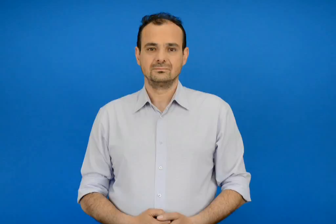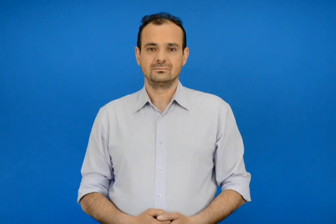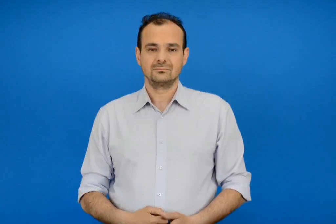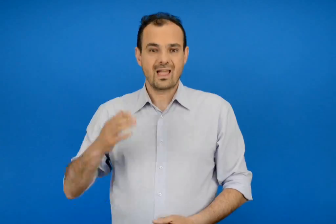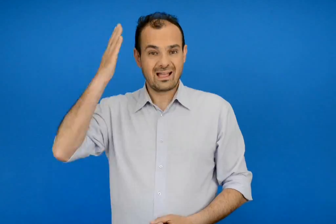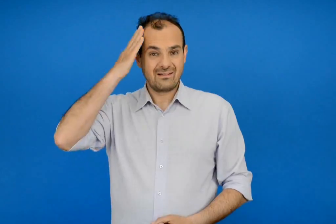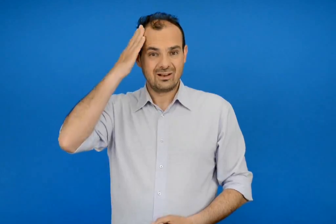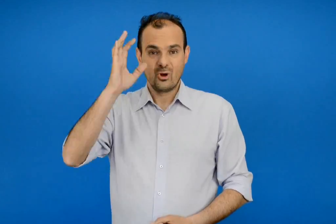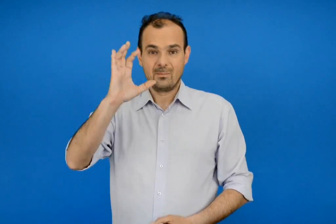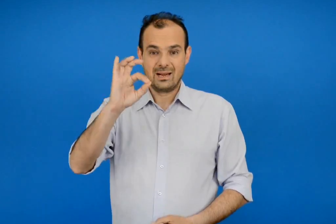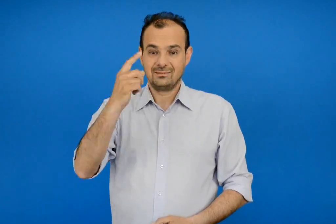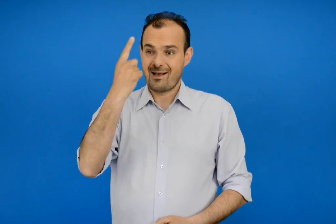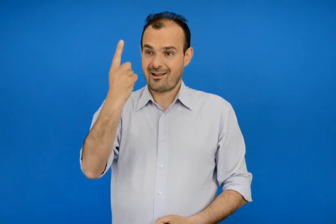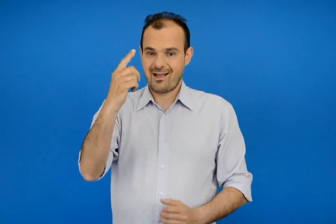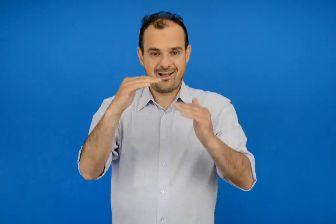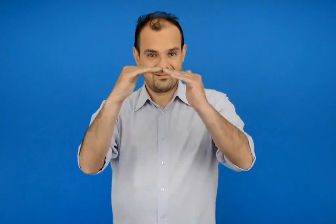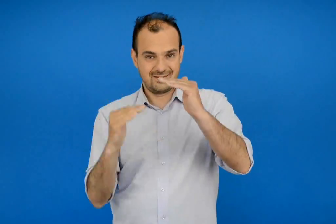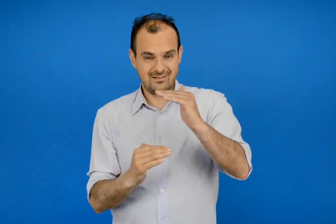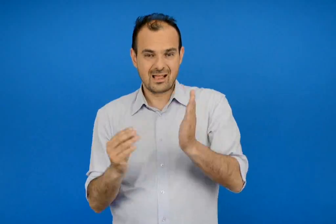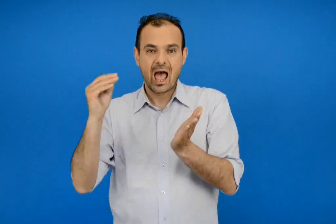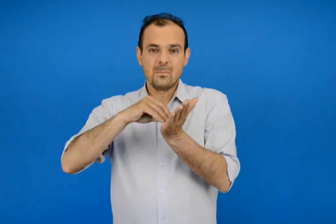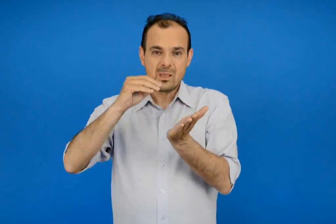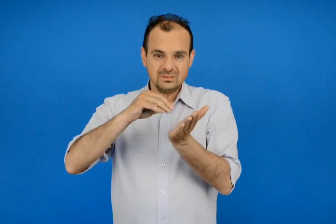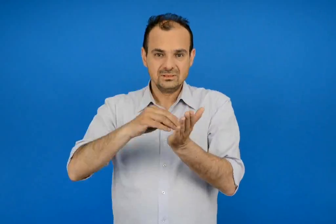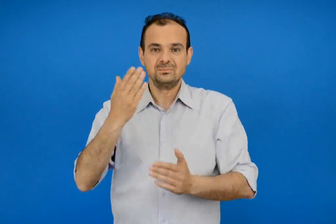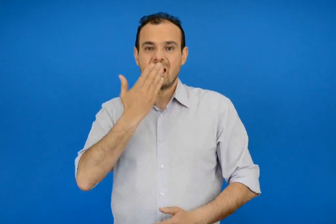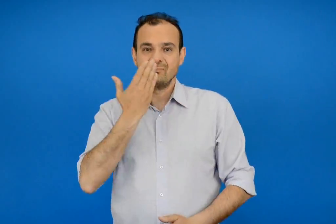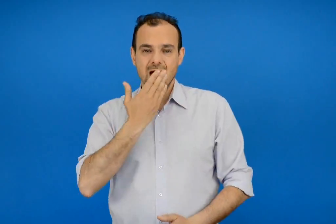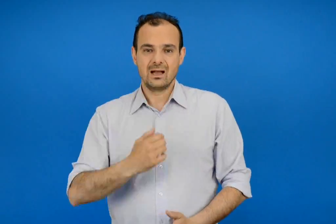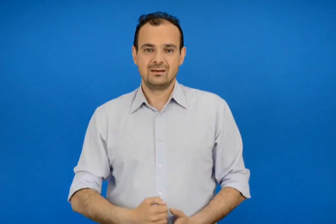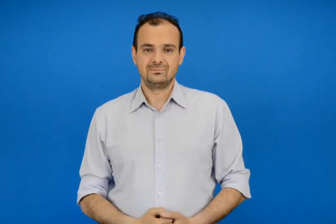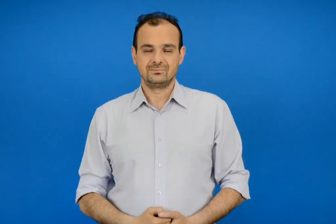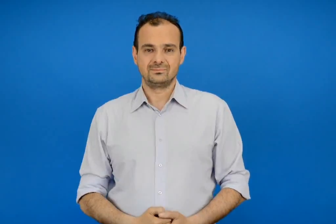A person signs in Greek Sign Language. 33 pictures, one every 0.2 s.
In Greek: κεφάλαιο 51ο επαναληπτικό μάθημα
